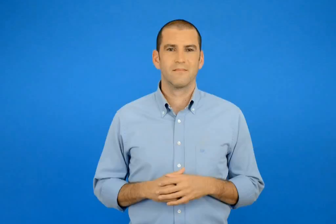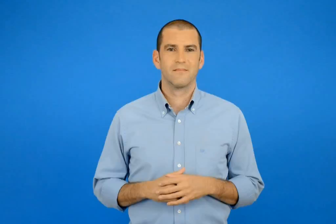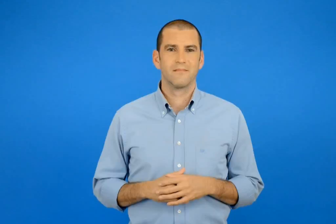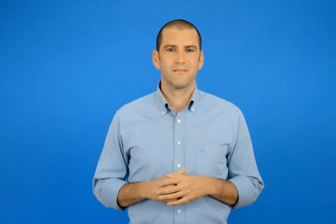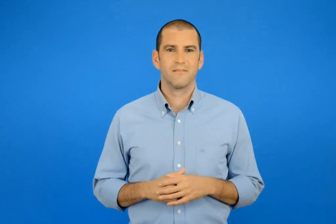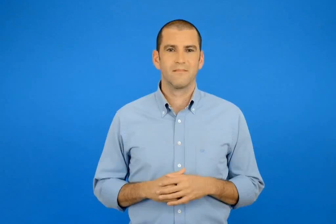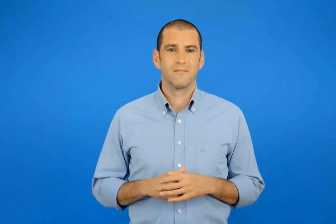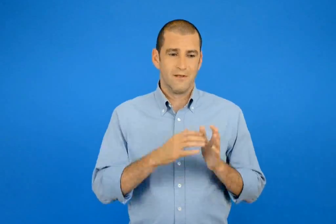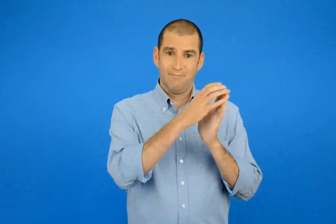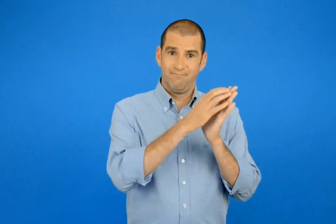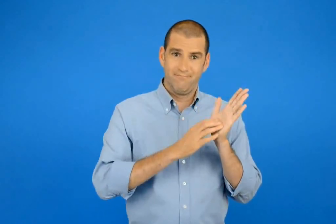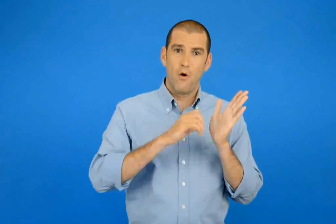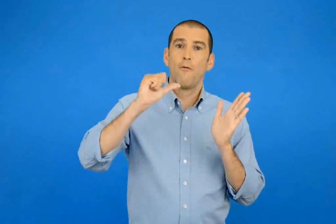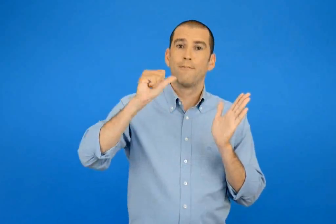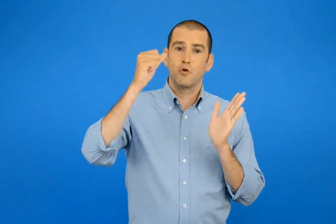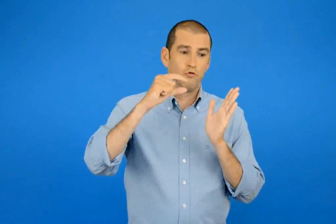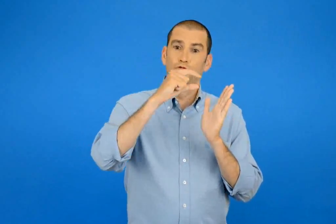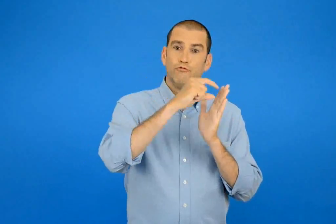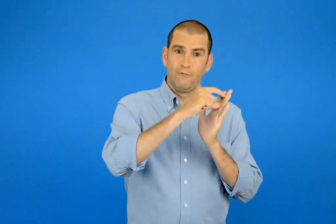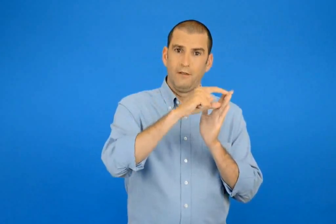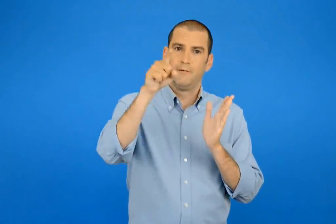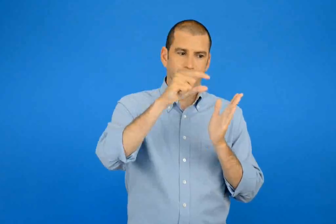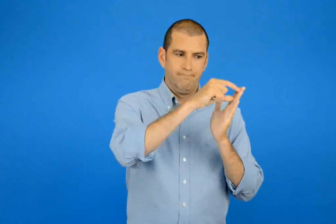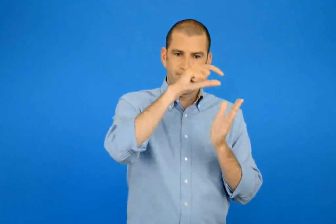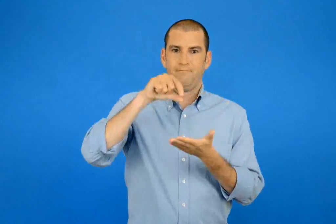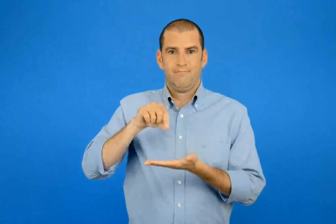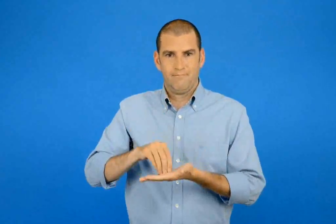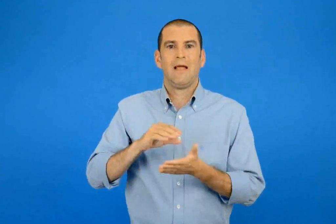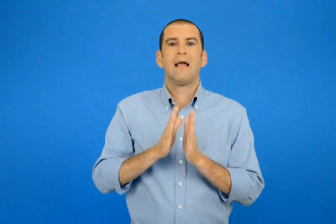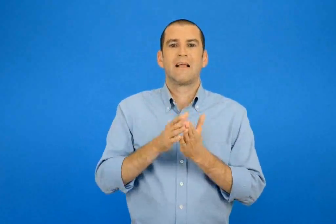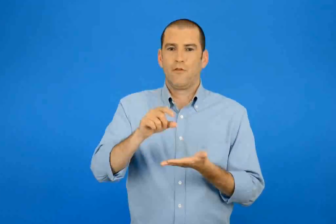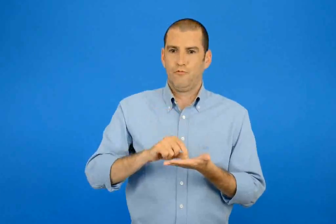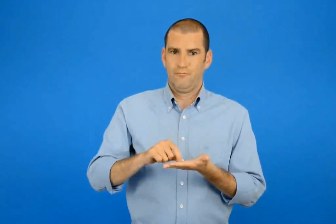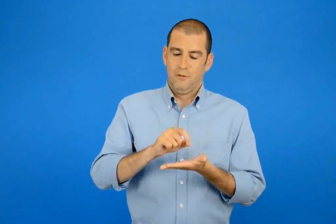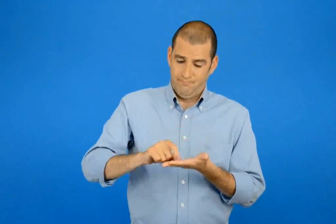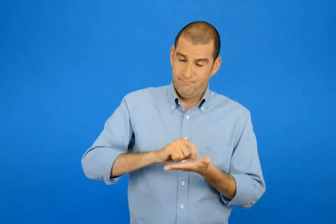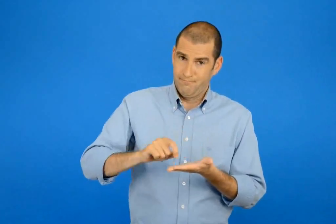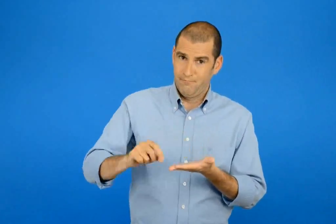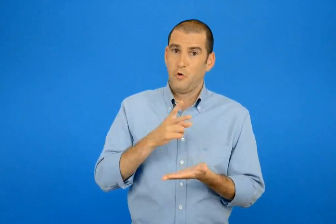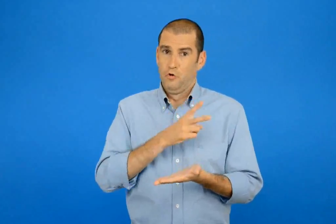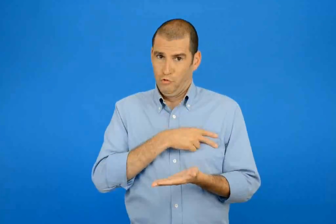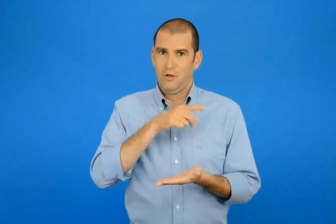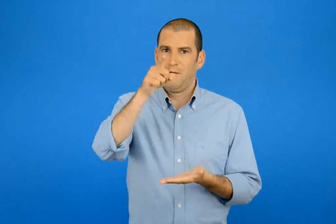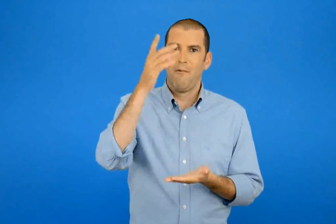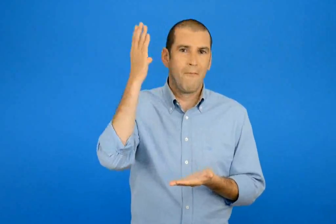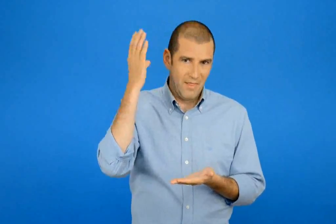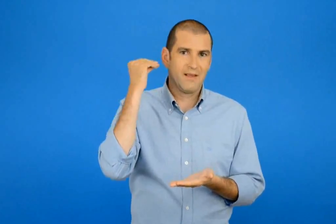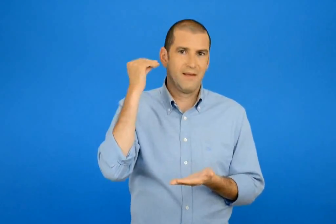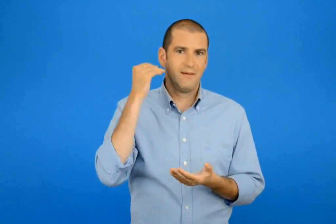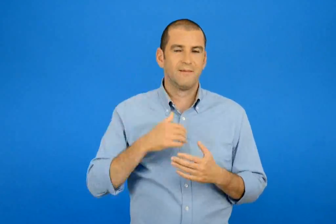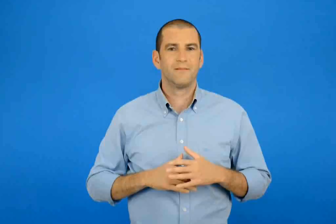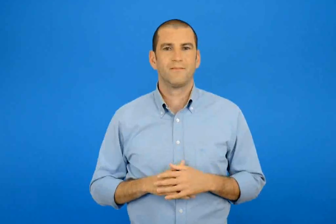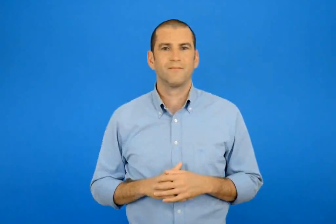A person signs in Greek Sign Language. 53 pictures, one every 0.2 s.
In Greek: αντίγραψε στο τετράδιο σου την πρώτη στροφή και μαθέ να τη γράφεις σωστά
